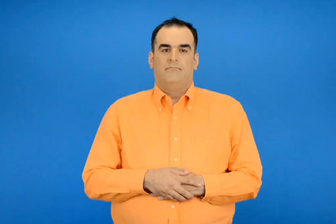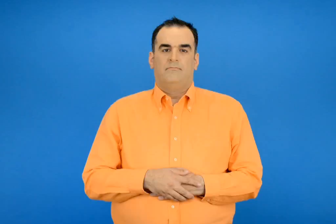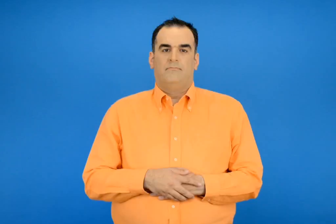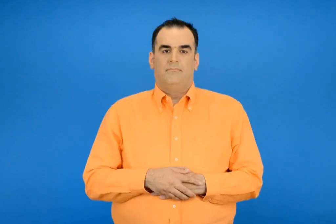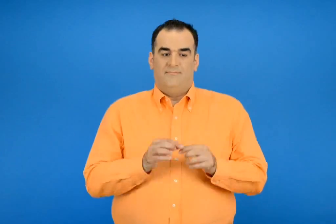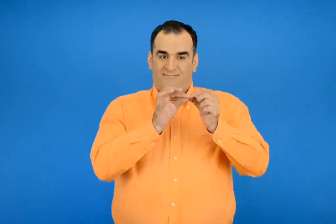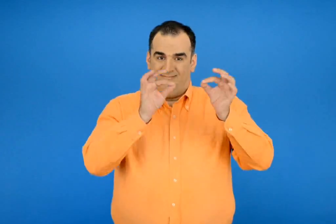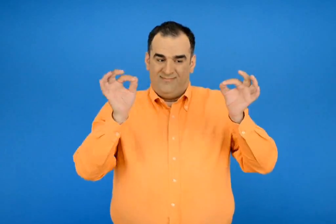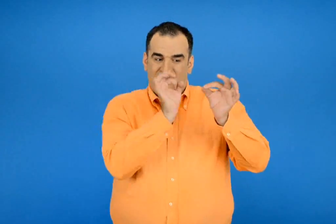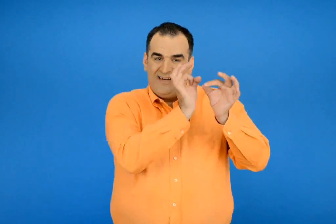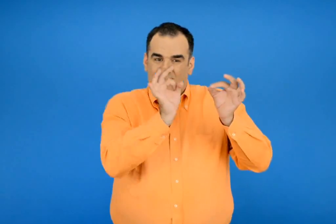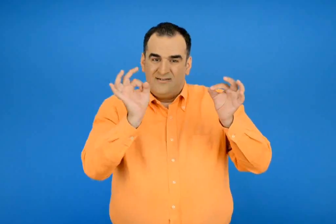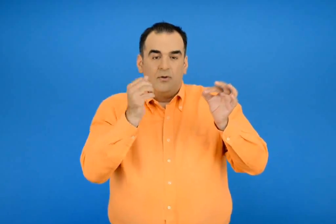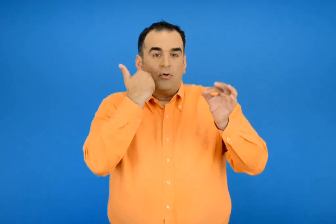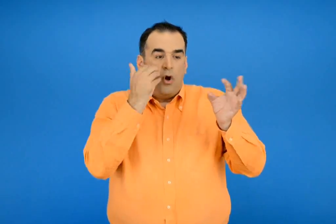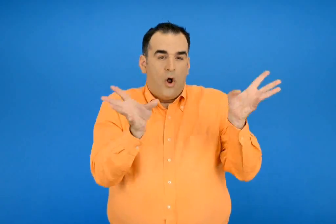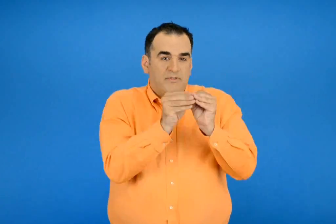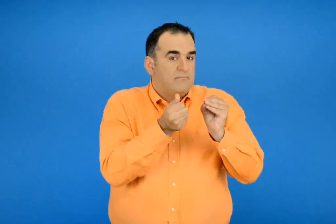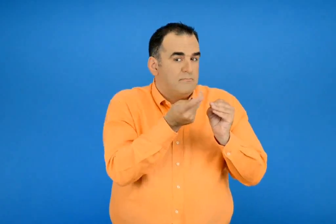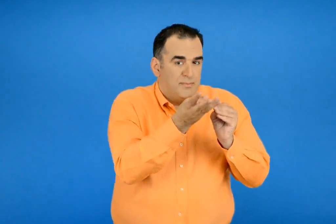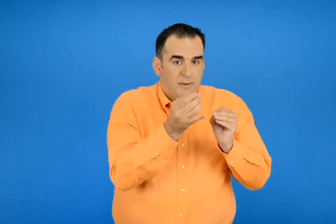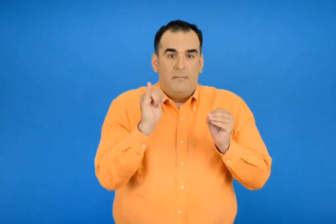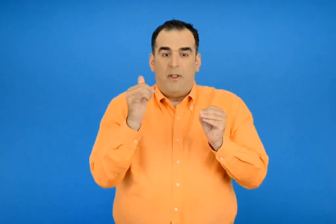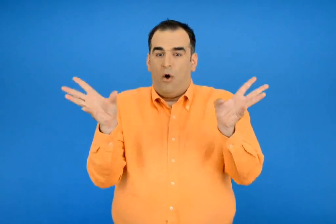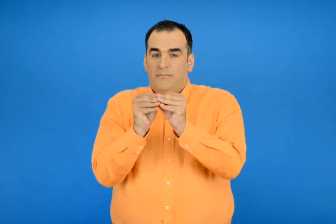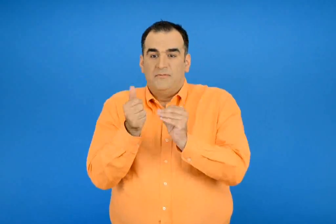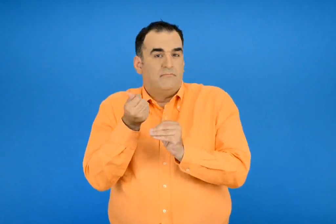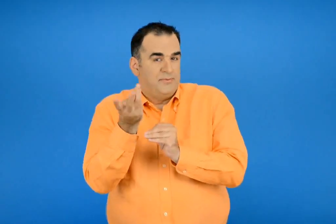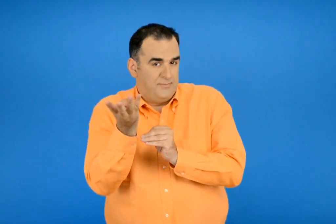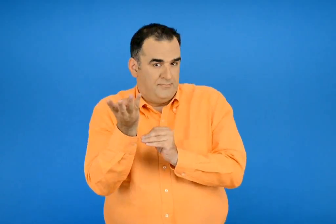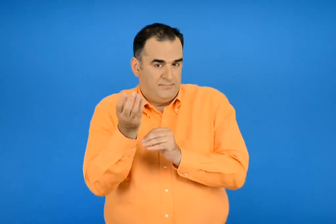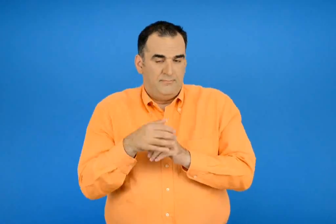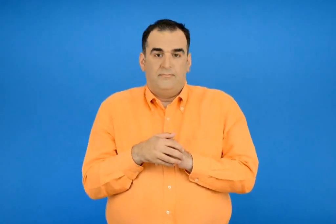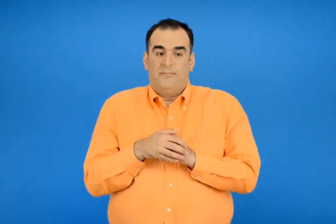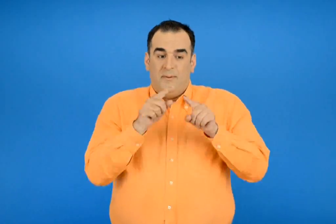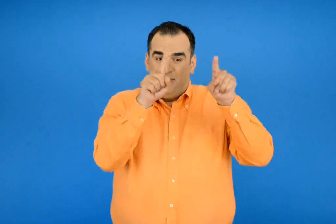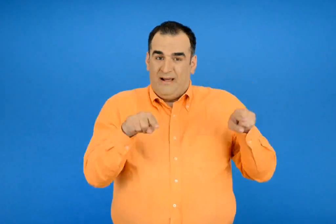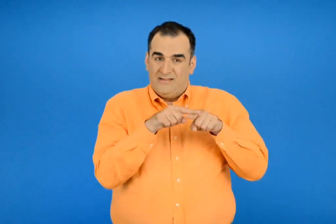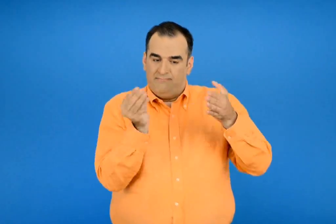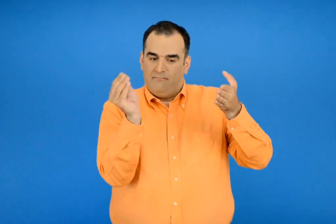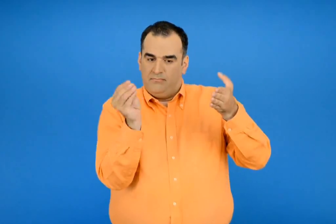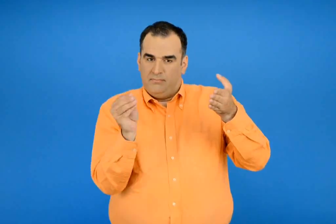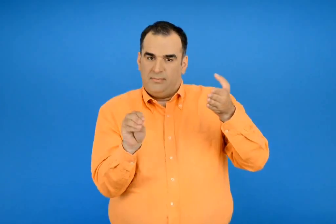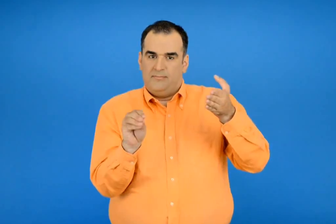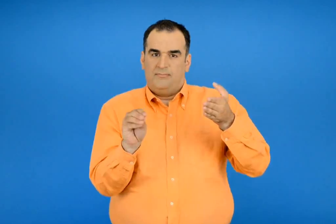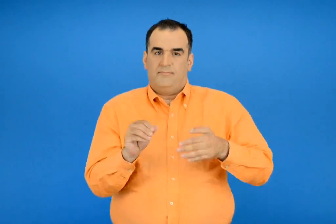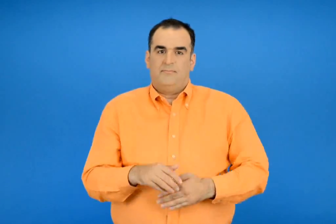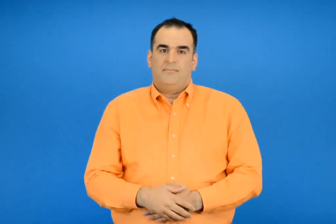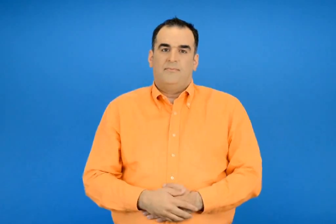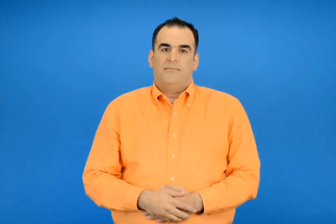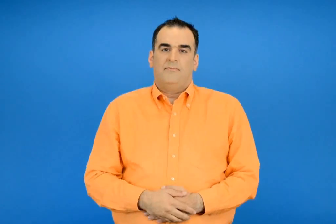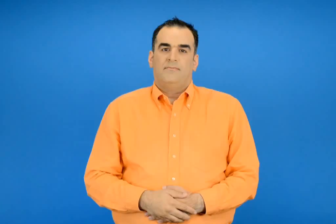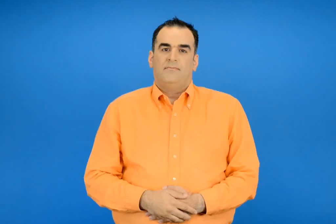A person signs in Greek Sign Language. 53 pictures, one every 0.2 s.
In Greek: πόσες κόκκινες και πόσες μπλε χάντρες υπάρχουν συνολικά ; συμπληρώνω τον πίνακα
